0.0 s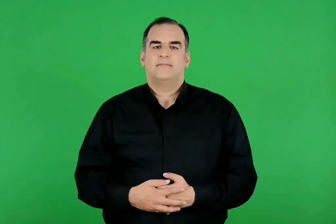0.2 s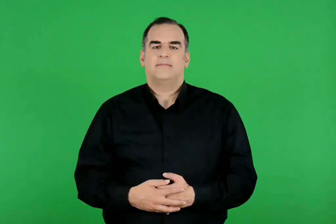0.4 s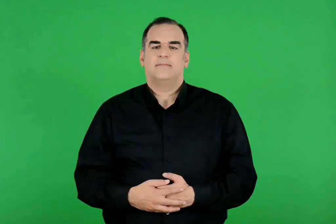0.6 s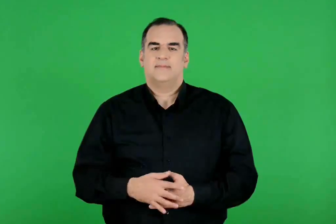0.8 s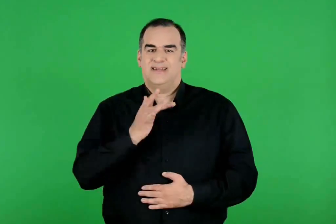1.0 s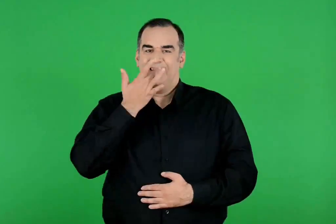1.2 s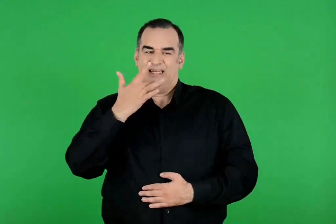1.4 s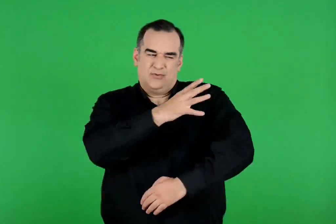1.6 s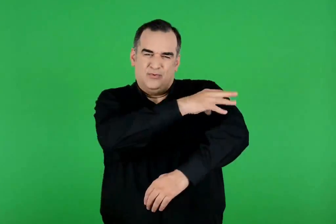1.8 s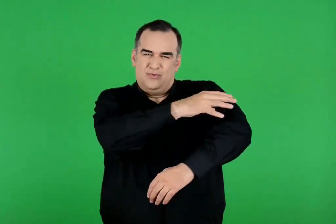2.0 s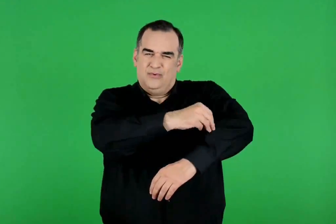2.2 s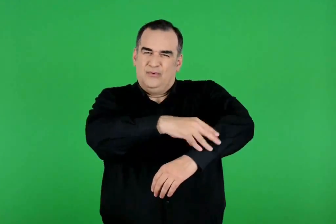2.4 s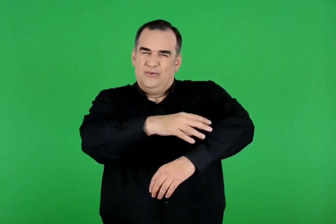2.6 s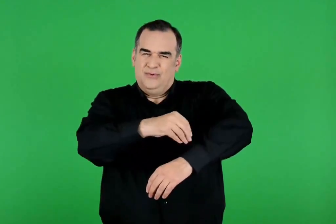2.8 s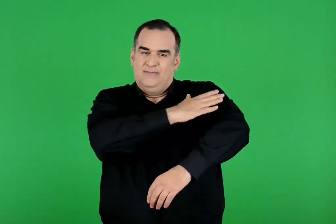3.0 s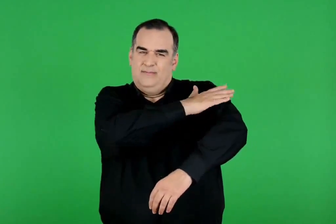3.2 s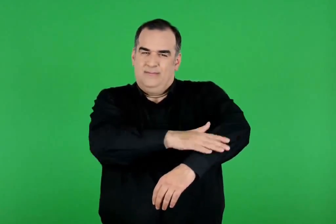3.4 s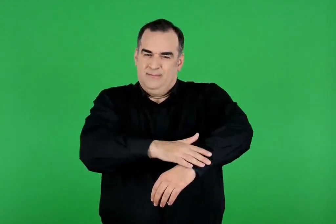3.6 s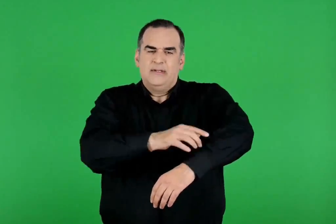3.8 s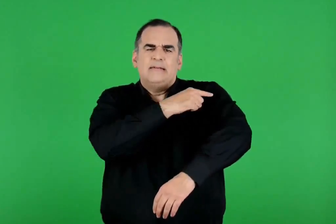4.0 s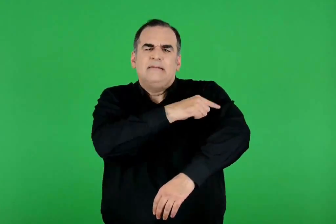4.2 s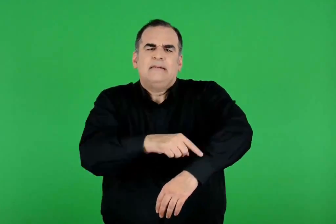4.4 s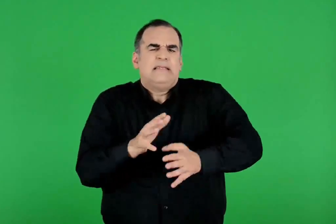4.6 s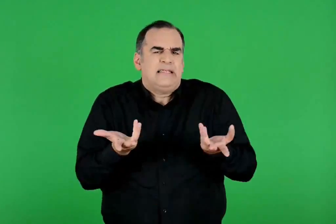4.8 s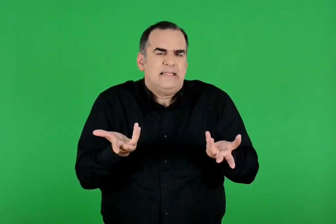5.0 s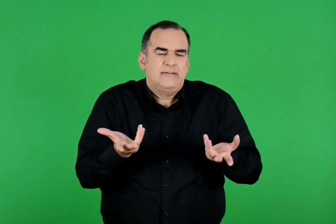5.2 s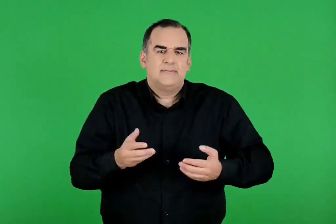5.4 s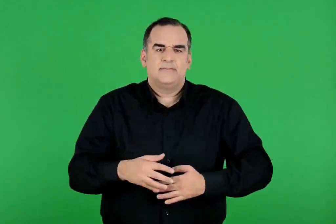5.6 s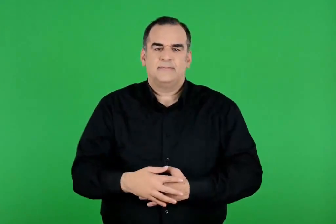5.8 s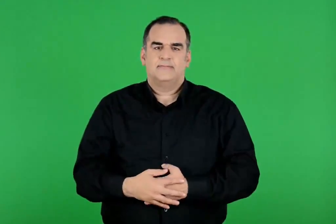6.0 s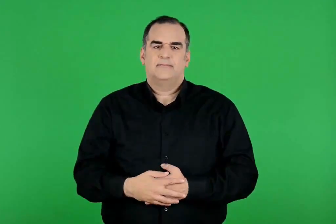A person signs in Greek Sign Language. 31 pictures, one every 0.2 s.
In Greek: τι ήταν το χρυσόμαλλο δέρας ;
